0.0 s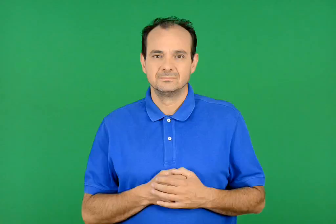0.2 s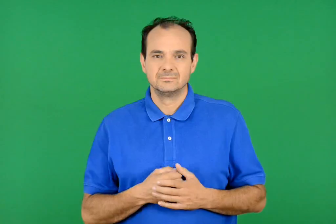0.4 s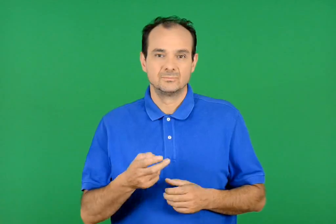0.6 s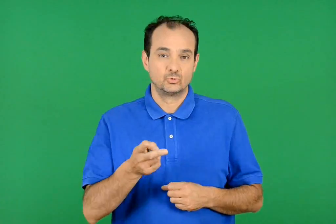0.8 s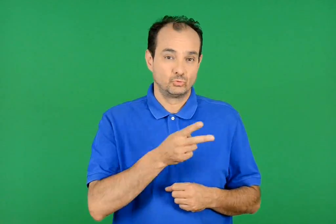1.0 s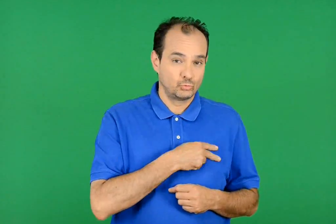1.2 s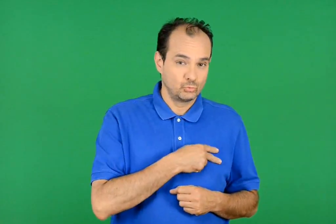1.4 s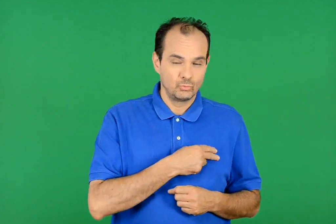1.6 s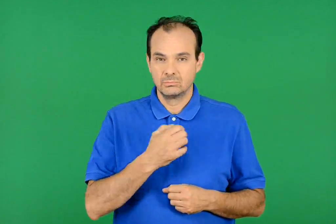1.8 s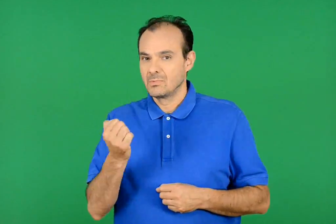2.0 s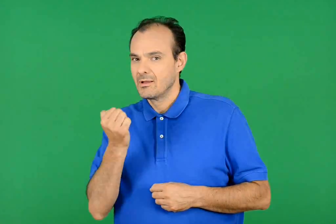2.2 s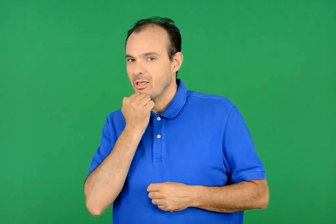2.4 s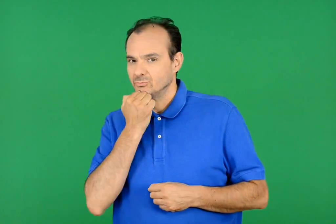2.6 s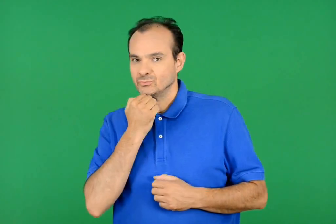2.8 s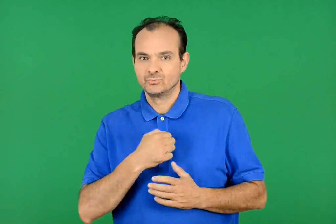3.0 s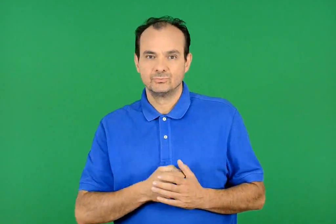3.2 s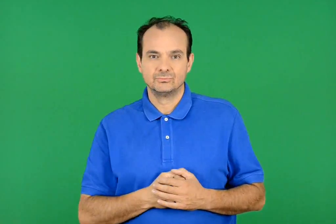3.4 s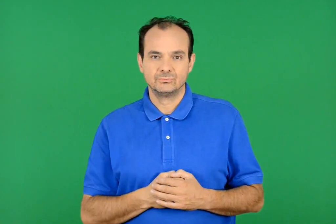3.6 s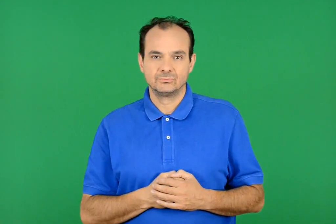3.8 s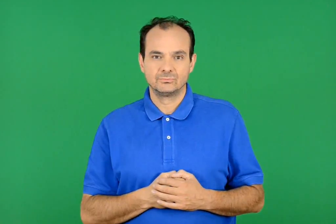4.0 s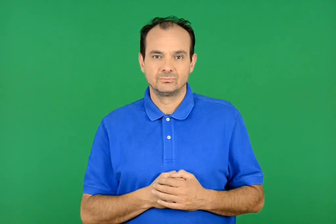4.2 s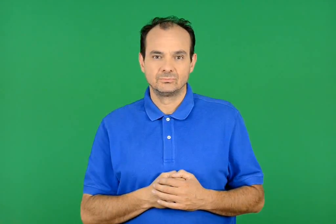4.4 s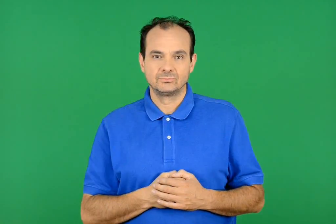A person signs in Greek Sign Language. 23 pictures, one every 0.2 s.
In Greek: σλ
